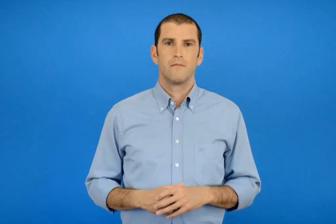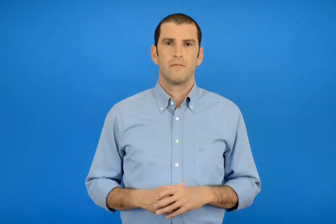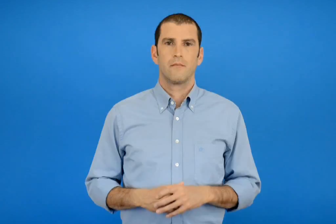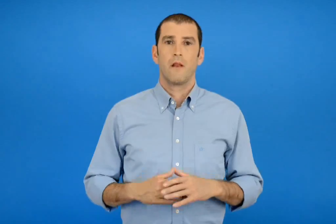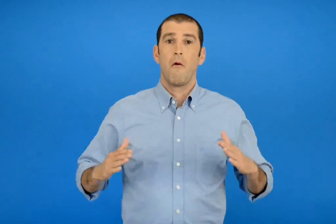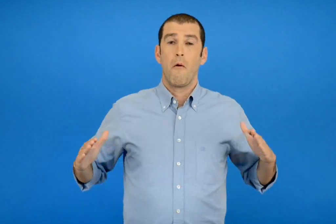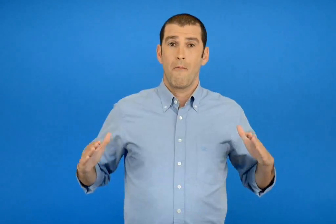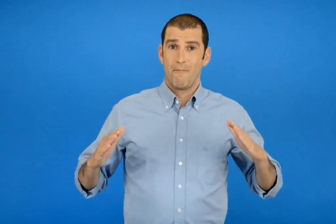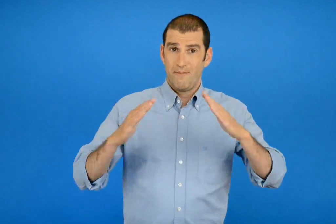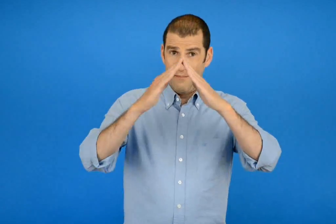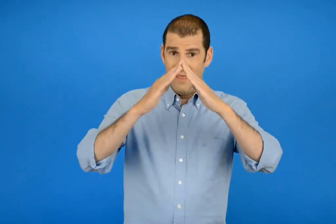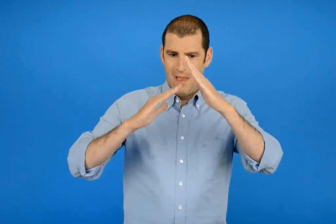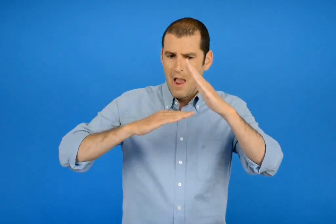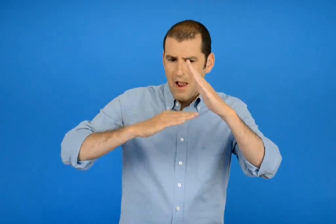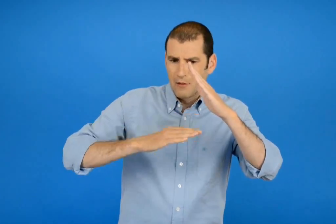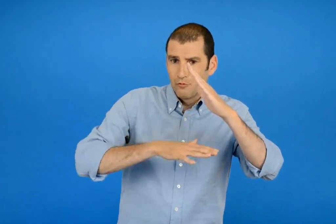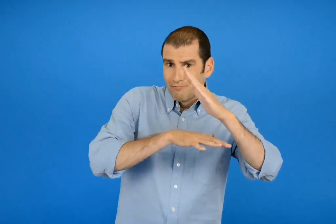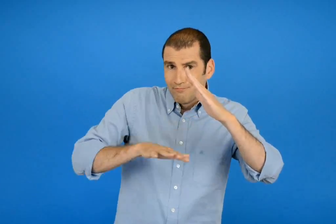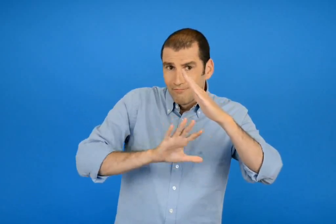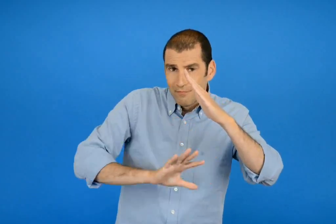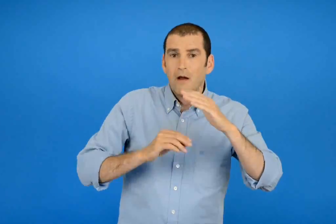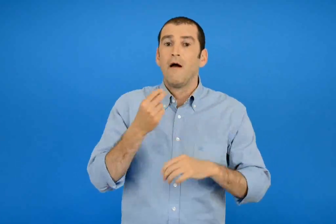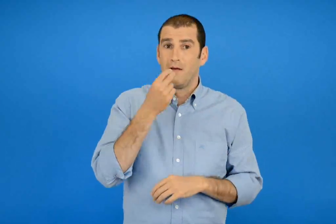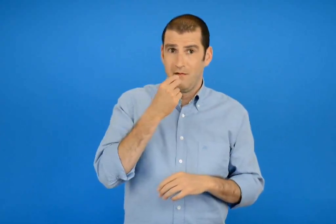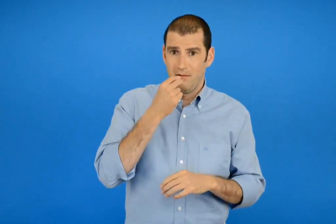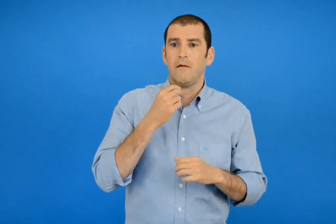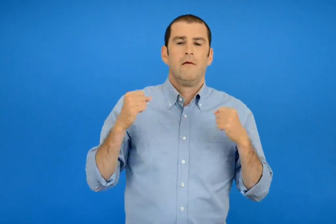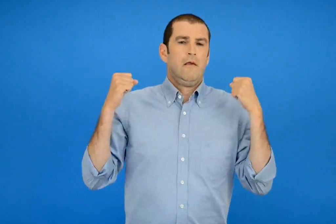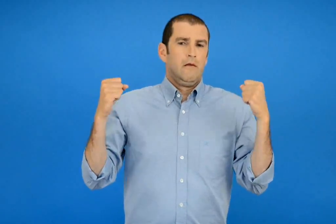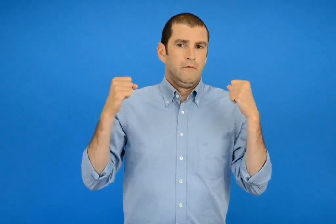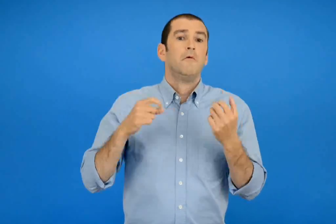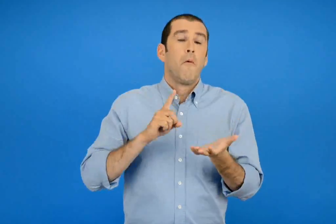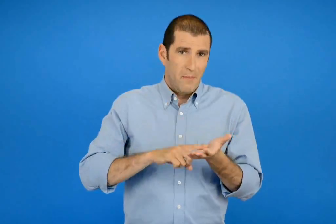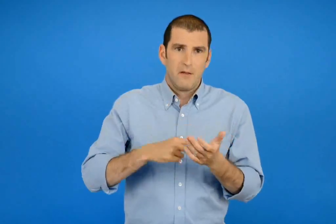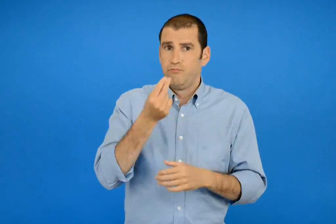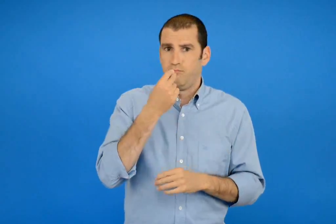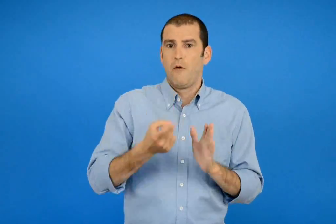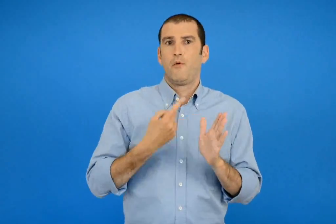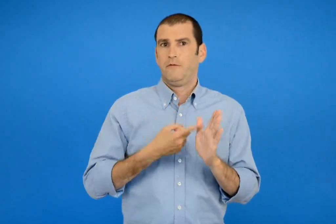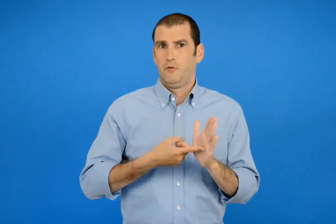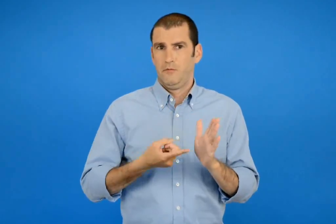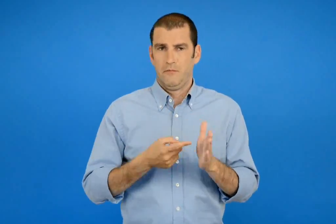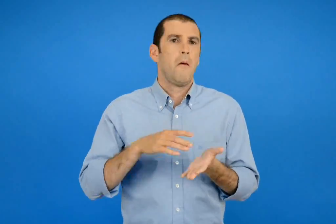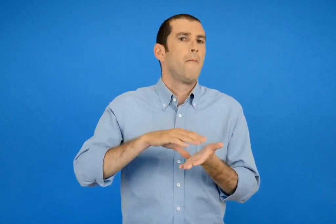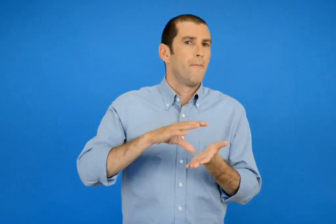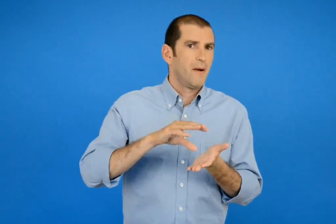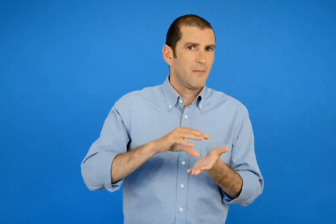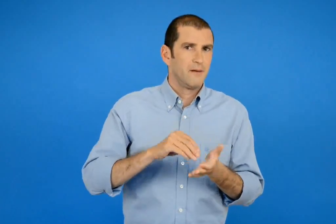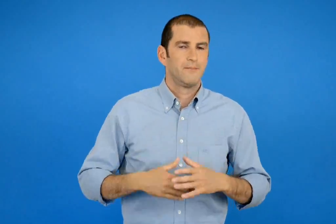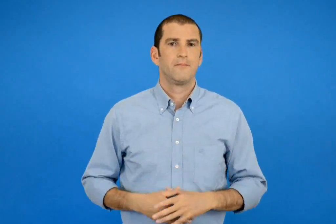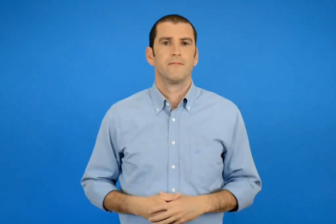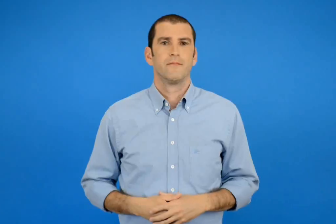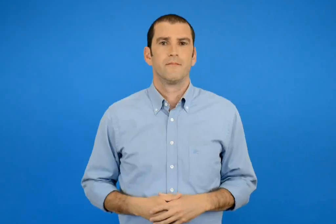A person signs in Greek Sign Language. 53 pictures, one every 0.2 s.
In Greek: οι τροφές που βρίσκονται στη βάση της πυραμίδας είναι πιο υγιεινές και πρέπει να τις τρώμε πιο πολλές φορές παράδειγμα
